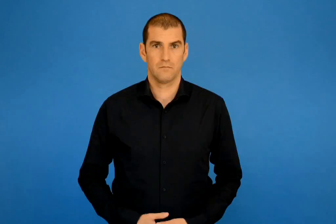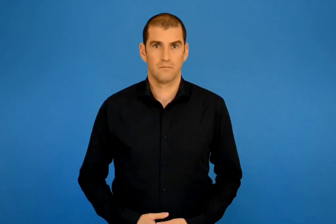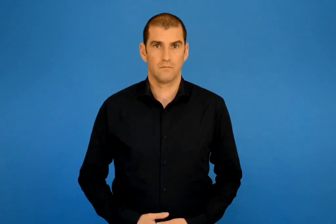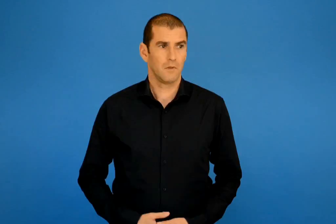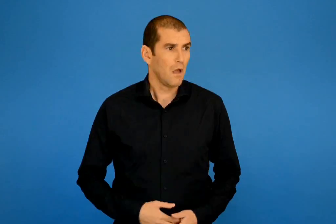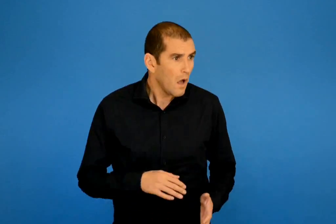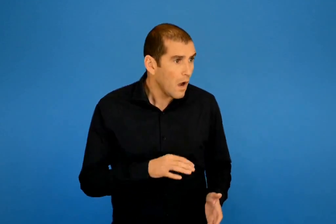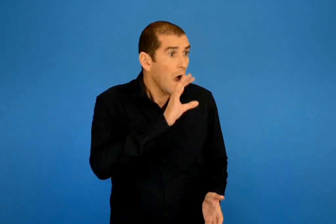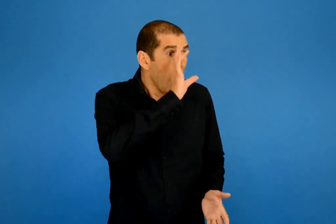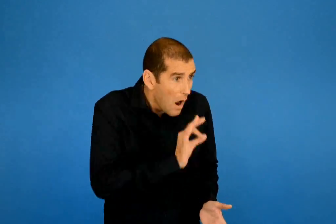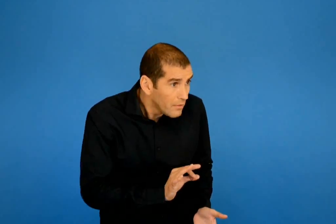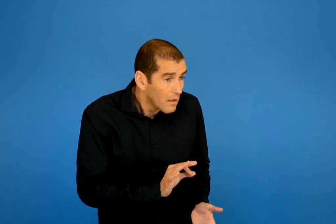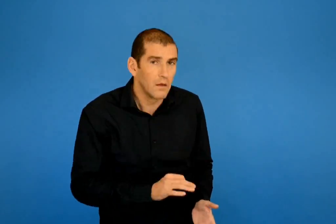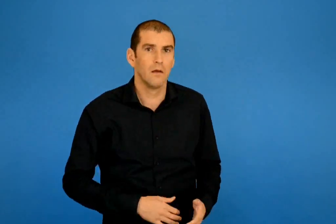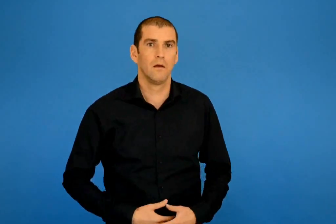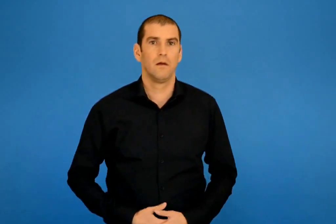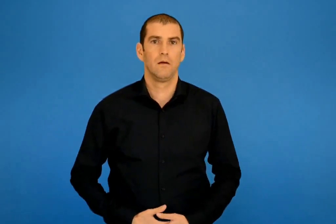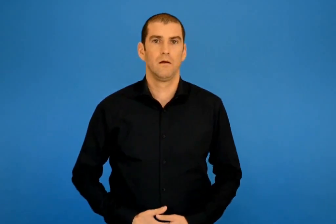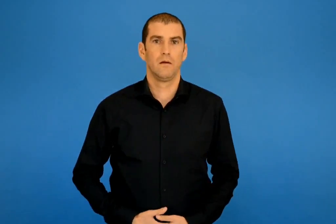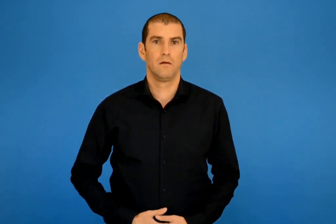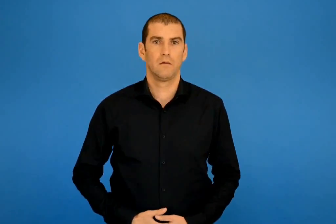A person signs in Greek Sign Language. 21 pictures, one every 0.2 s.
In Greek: μα λες αλήθεια γερό μου ;
